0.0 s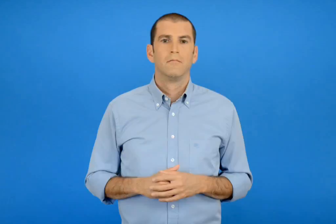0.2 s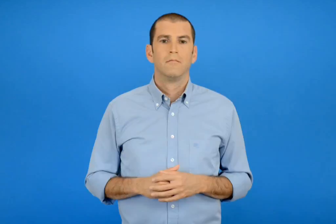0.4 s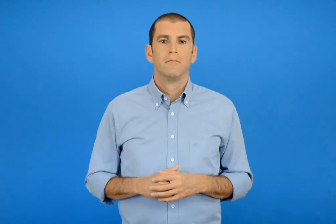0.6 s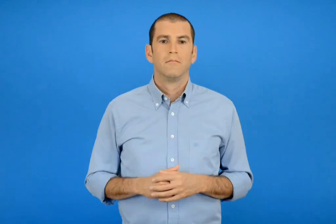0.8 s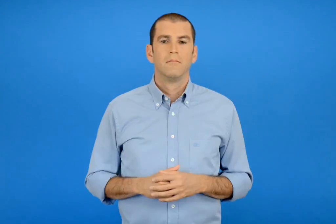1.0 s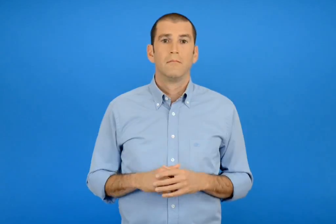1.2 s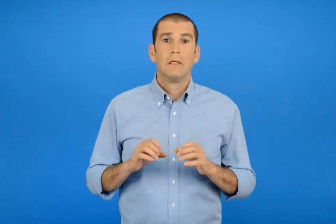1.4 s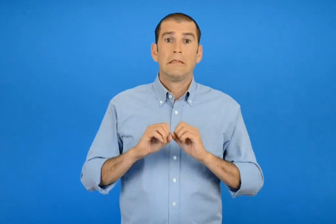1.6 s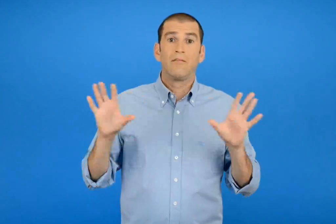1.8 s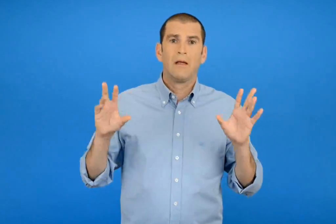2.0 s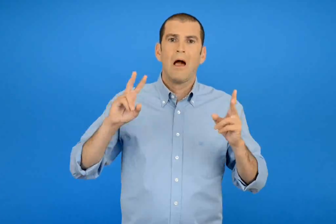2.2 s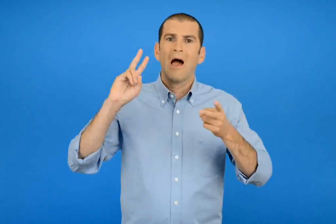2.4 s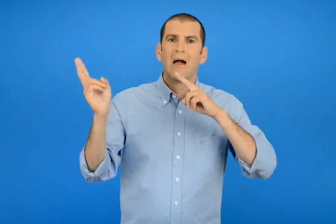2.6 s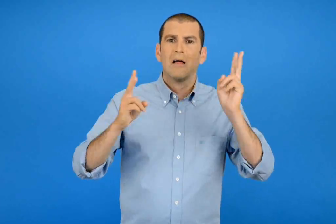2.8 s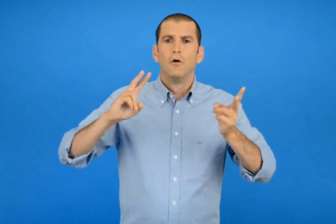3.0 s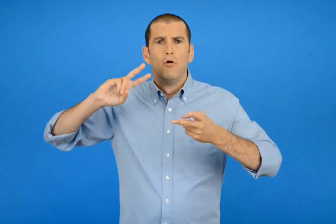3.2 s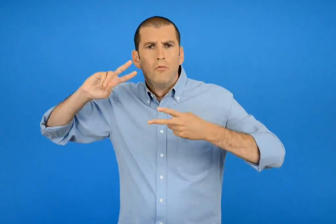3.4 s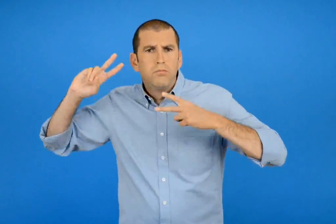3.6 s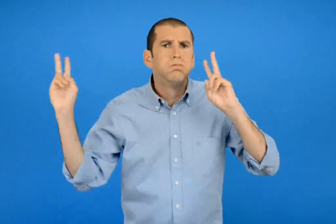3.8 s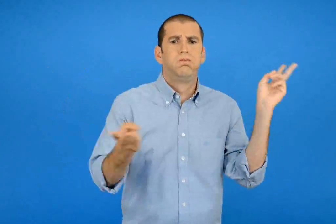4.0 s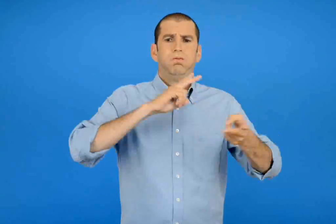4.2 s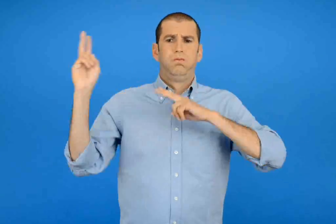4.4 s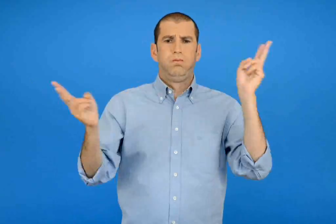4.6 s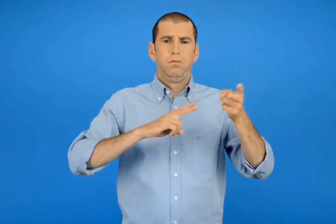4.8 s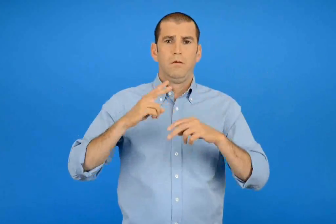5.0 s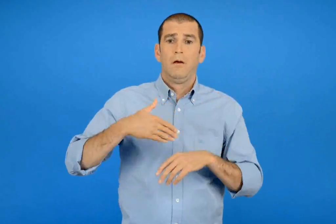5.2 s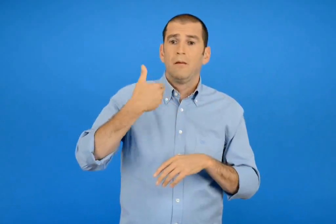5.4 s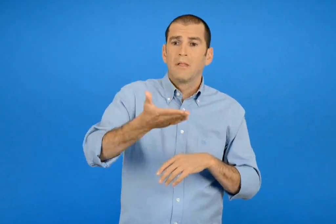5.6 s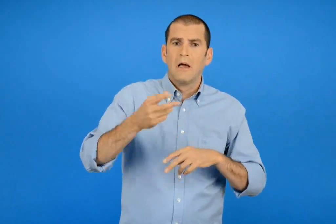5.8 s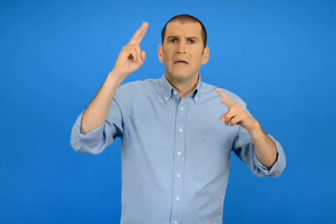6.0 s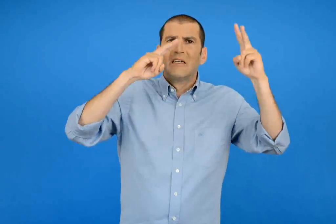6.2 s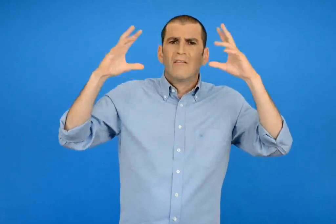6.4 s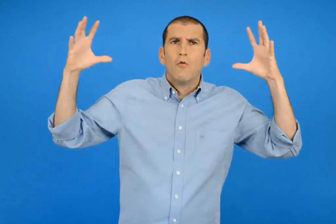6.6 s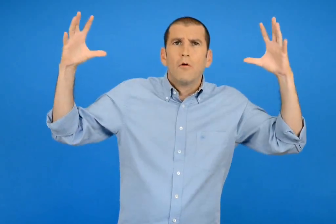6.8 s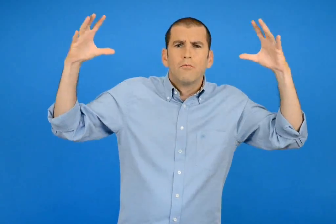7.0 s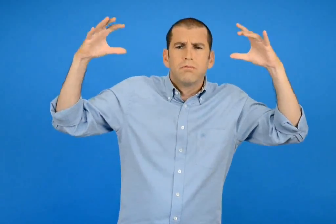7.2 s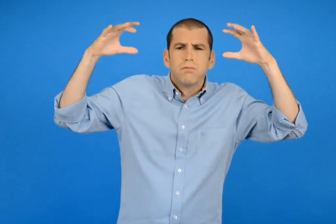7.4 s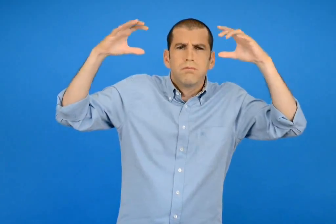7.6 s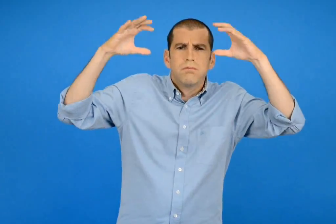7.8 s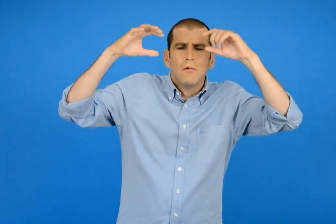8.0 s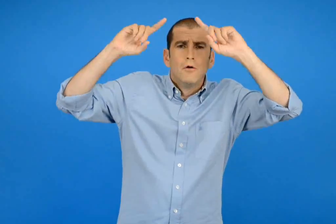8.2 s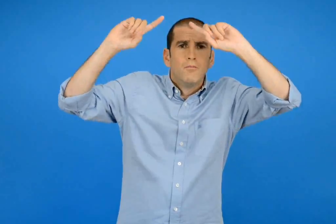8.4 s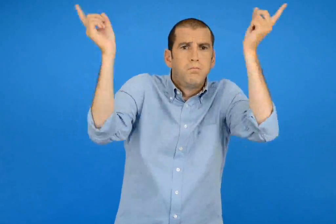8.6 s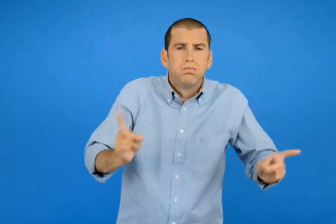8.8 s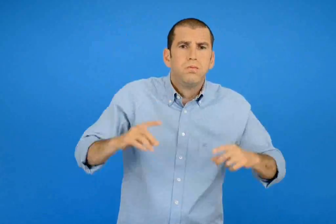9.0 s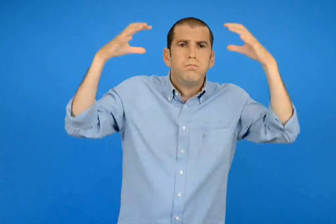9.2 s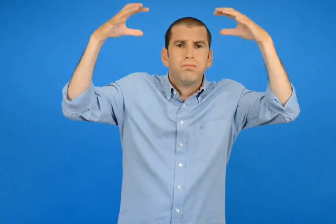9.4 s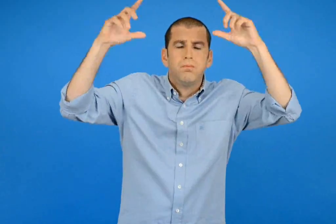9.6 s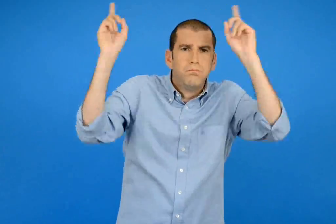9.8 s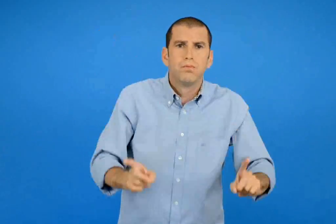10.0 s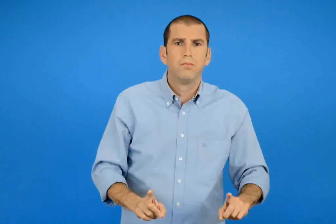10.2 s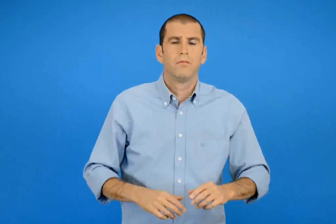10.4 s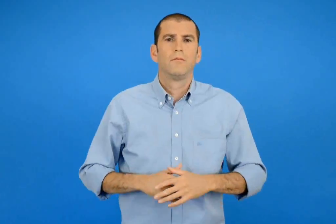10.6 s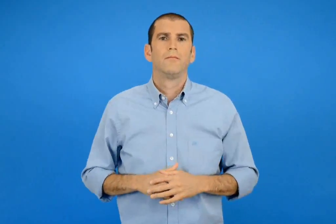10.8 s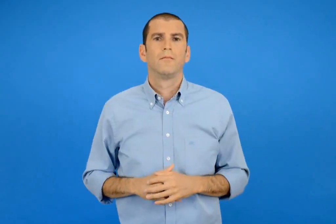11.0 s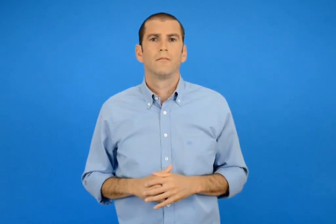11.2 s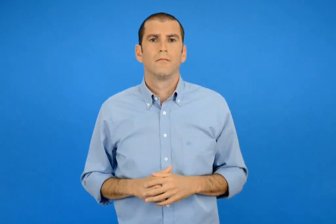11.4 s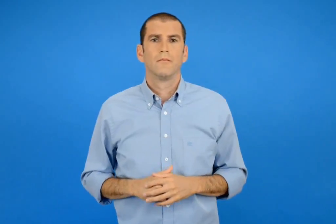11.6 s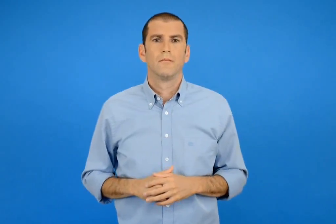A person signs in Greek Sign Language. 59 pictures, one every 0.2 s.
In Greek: ξαφνικά φύσηξε δυνατός αέρας υστέρα άστραψε ο συννεφιασμένος ουρανός και μπουμπούνισε
